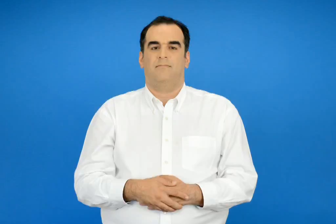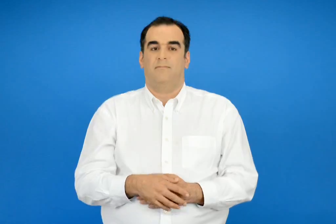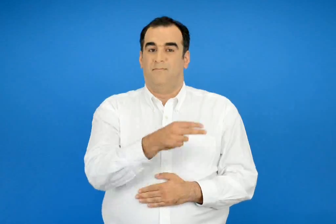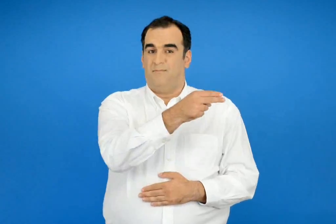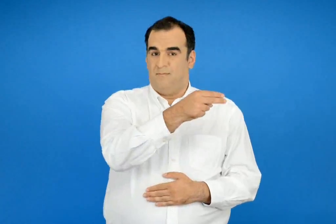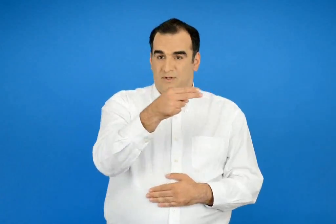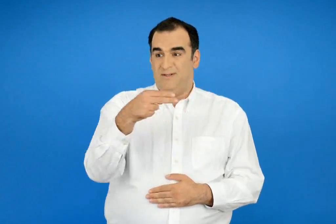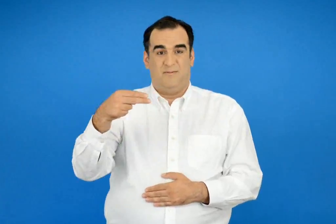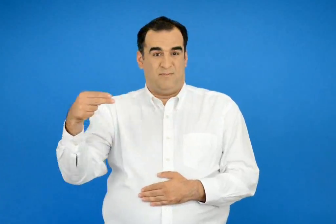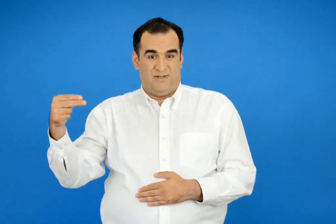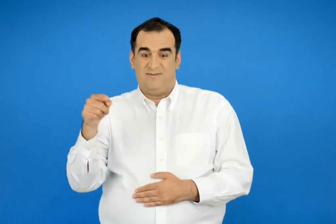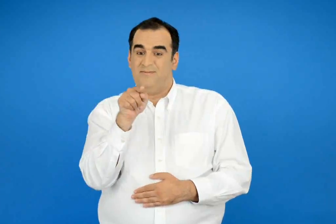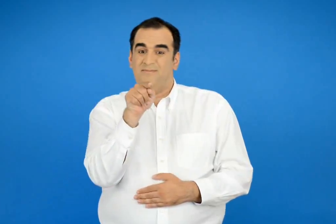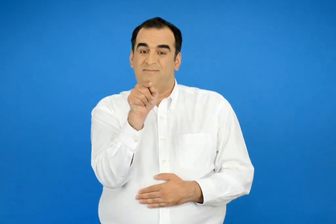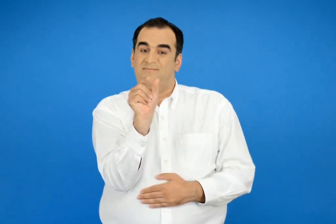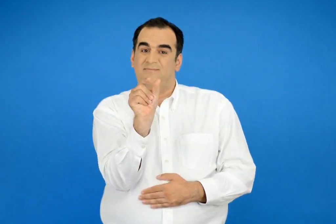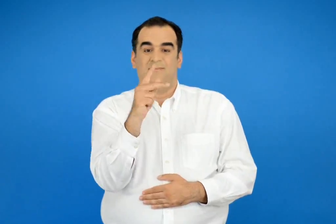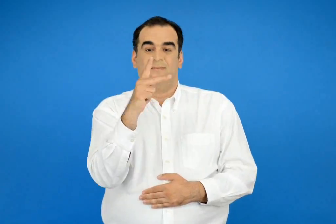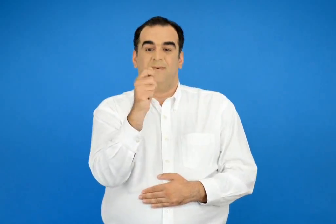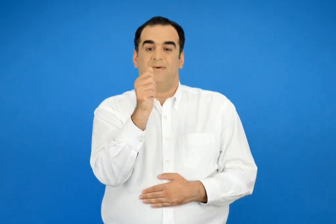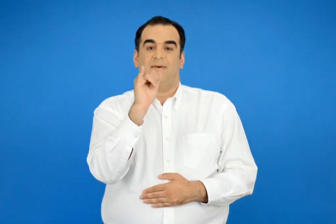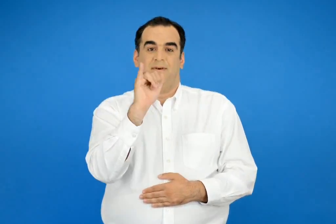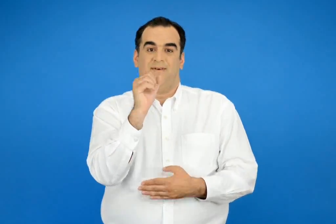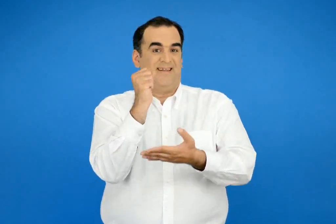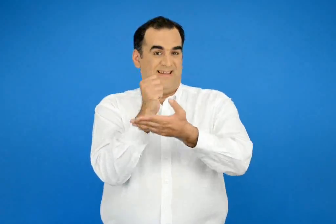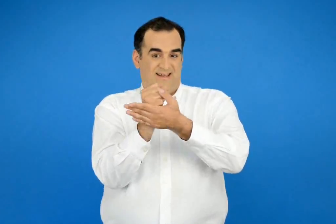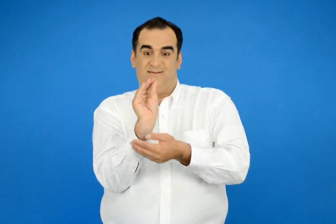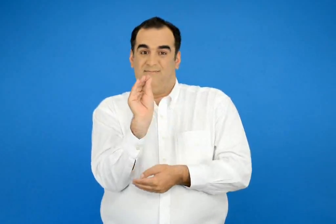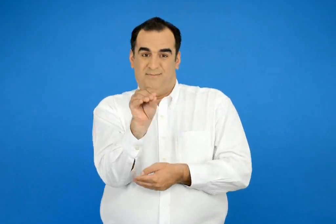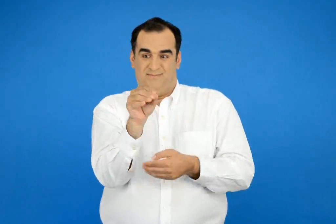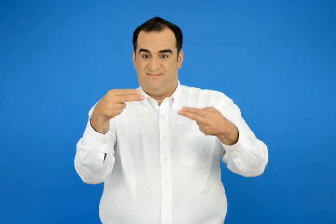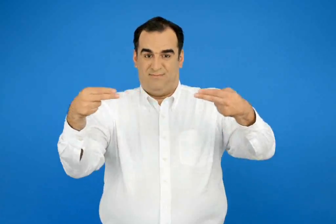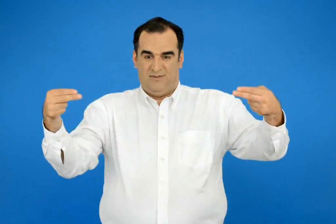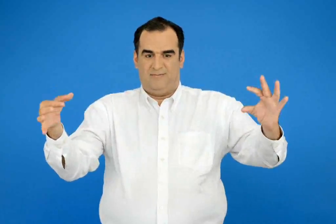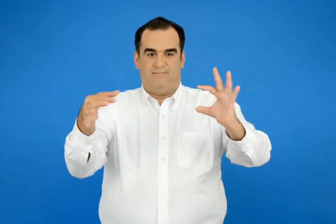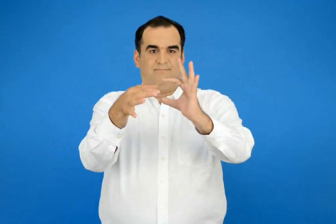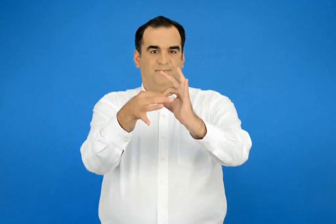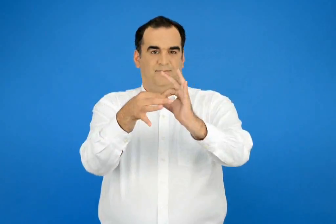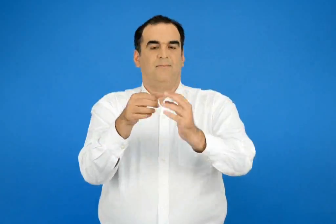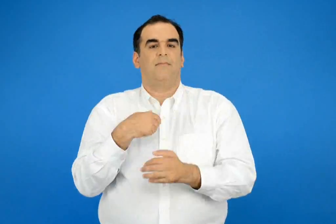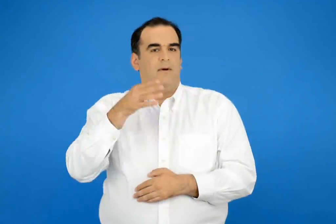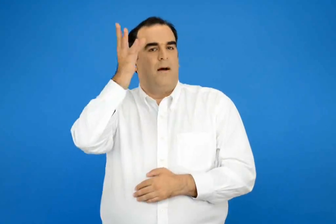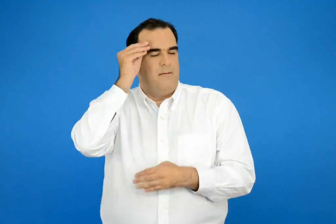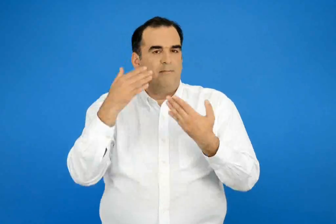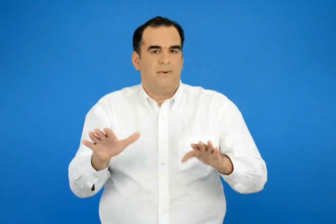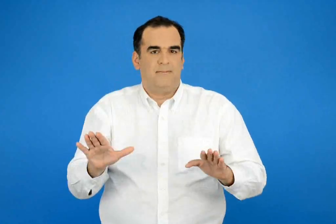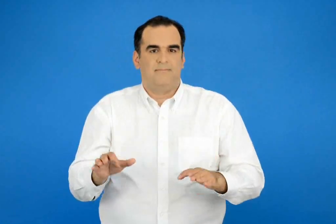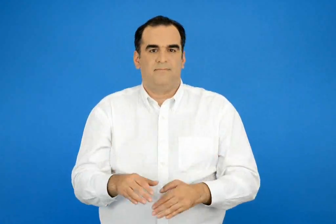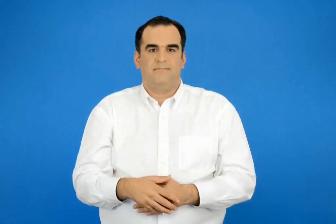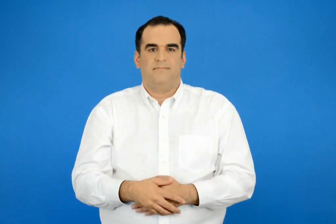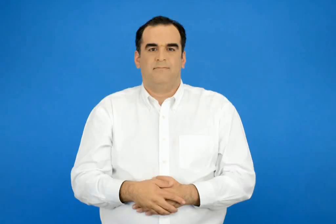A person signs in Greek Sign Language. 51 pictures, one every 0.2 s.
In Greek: έμαθα να συνδέω προτάσεις με το και
